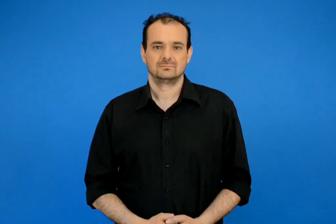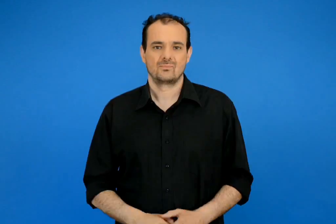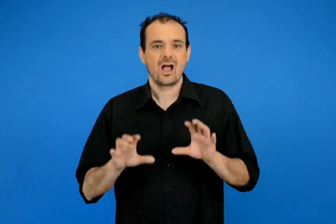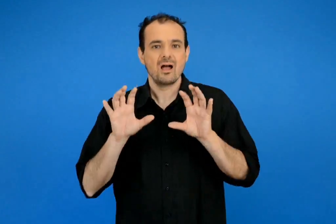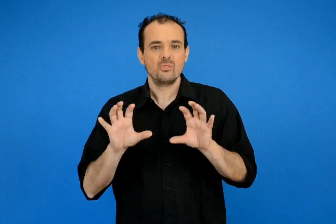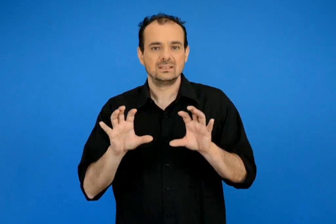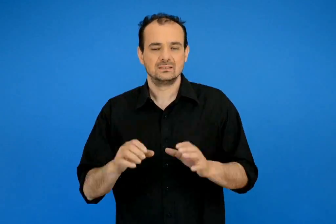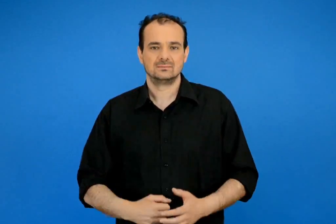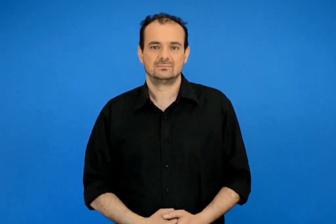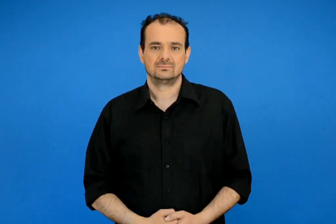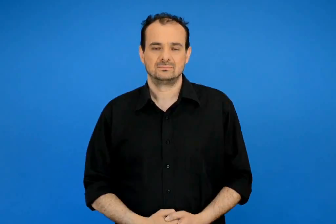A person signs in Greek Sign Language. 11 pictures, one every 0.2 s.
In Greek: αποθήκη
